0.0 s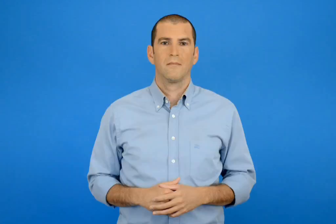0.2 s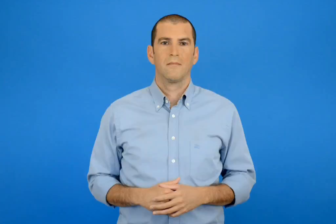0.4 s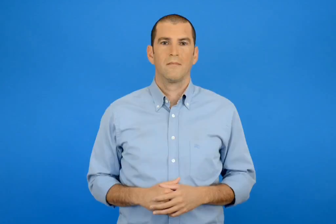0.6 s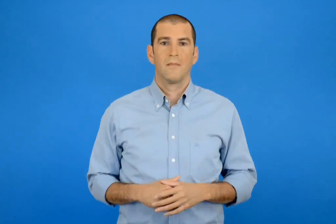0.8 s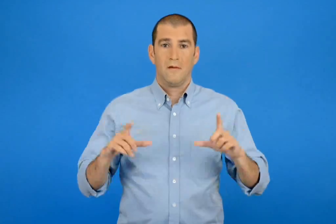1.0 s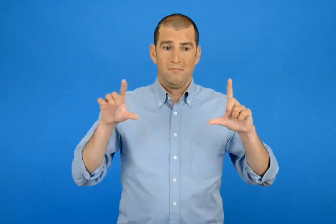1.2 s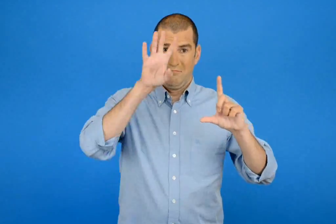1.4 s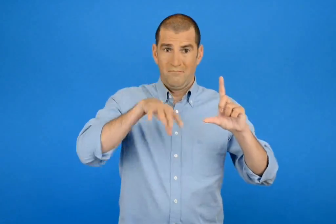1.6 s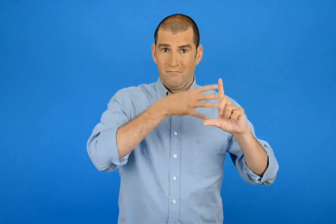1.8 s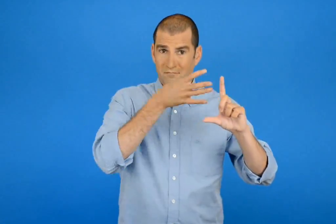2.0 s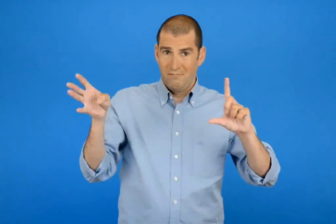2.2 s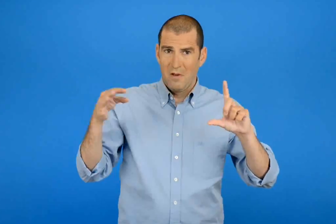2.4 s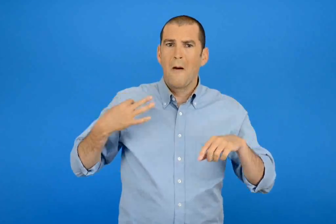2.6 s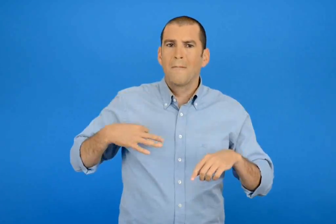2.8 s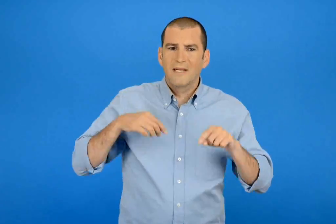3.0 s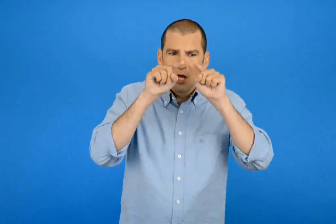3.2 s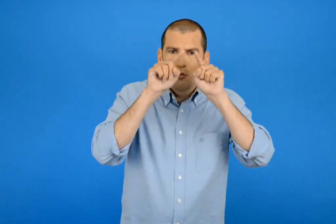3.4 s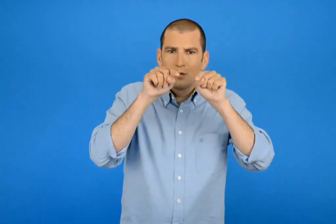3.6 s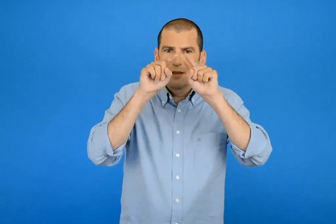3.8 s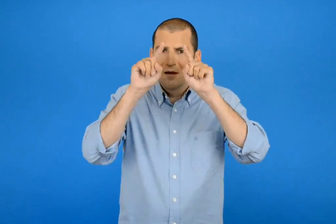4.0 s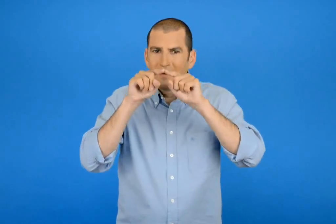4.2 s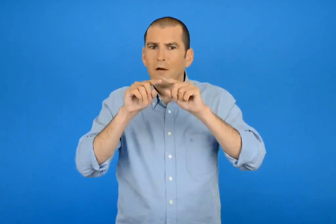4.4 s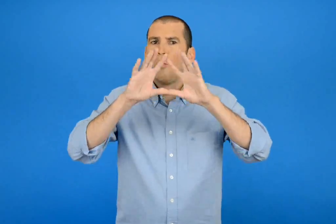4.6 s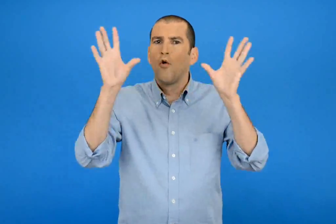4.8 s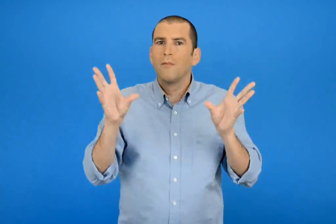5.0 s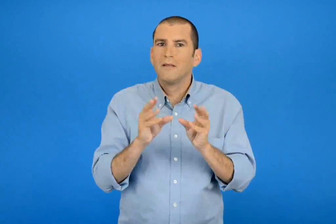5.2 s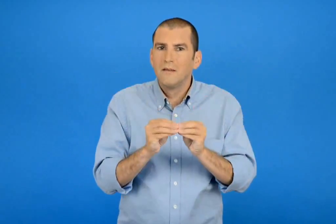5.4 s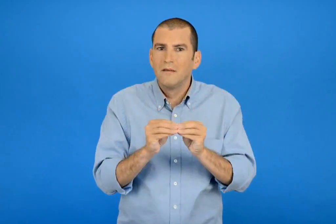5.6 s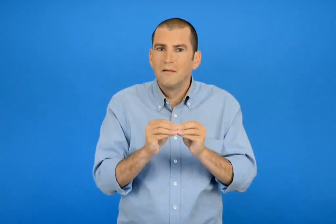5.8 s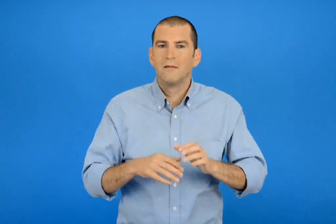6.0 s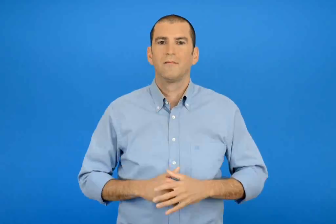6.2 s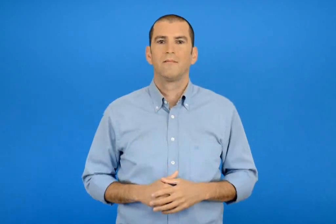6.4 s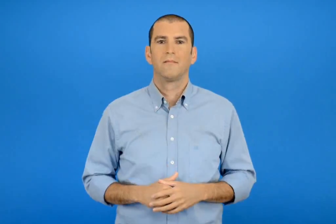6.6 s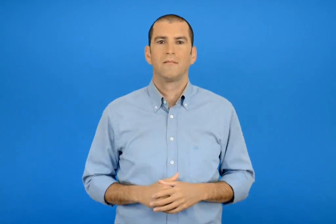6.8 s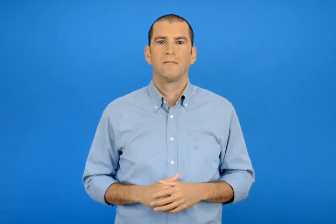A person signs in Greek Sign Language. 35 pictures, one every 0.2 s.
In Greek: συνολικά τα πράσινα κουτάκια είναι
